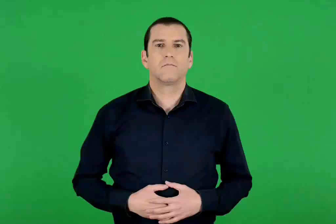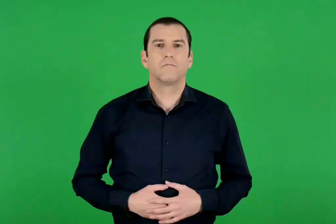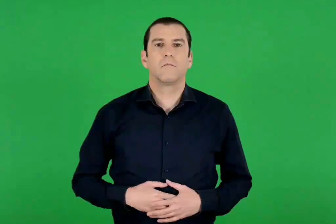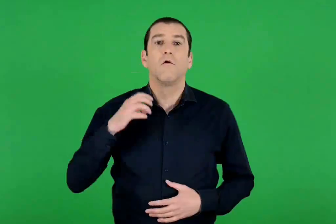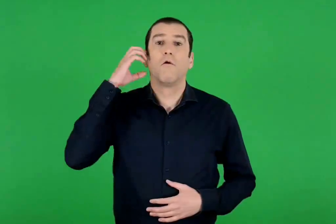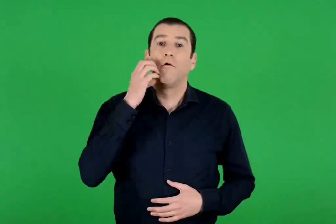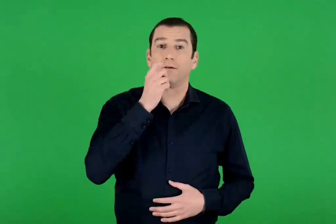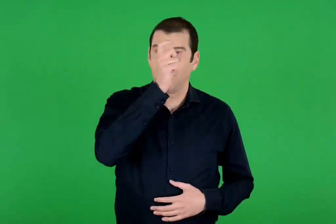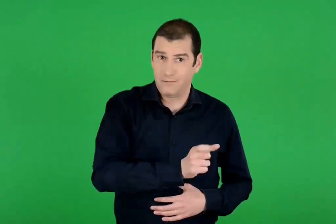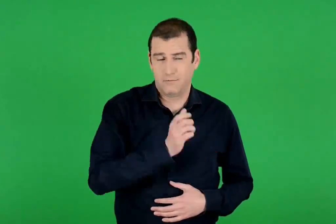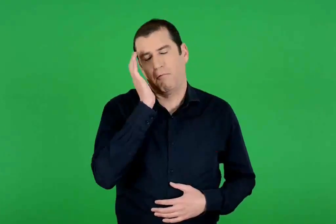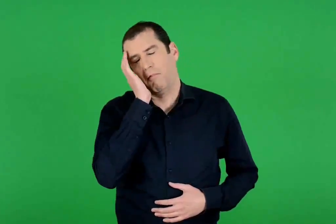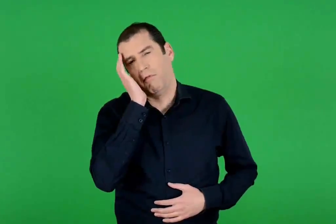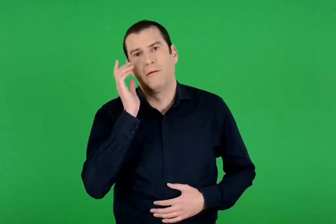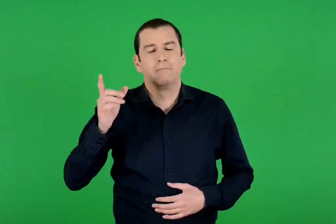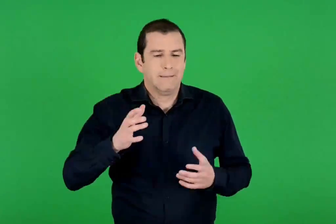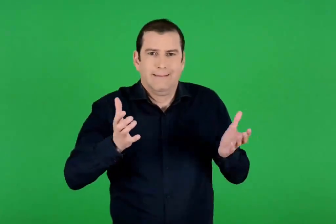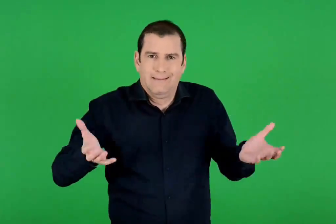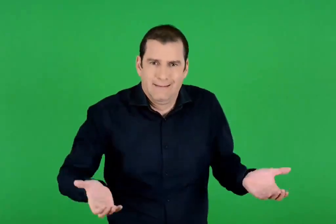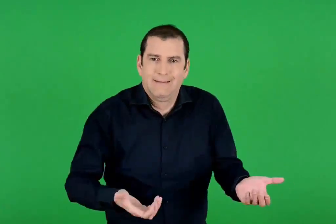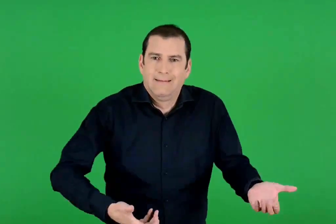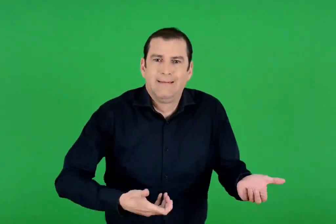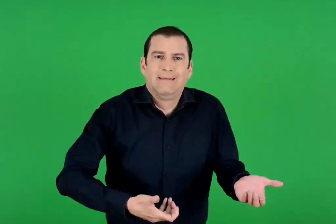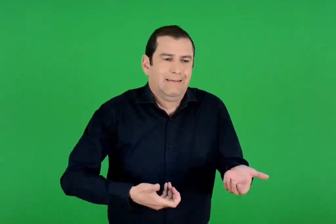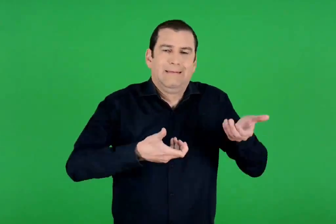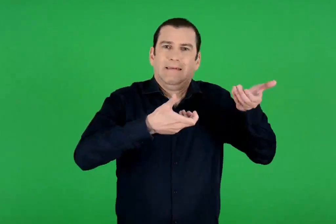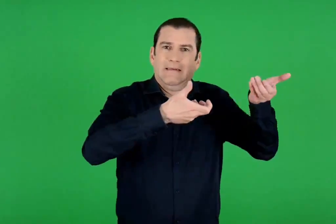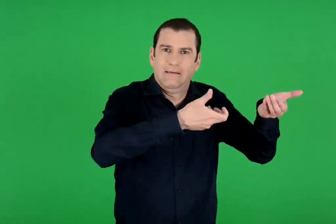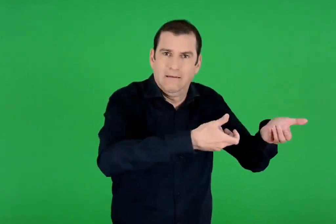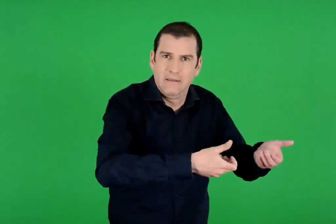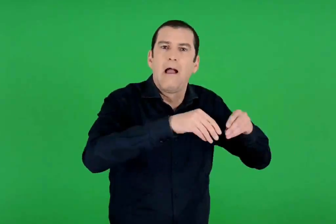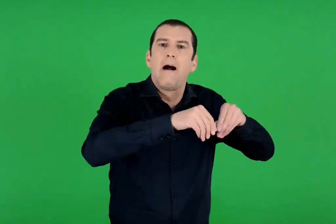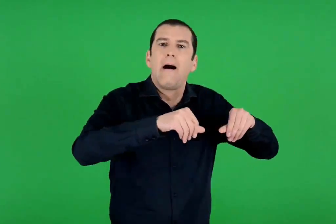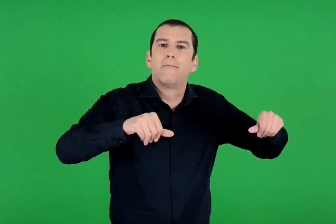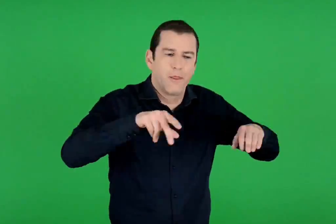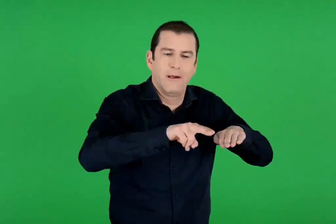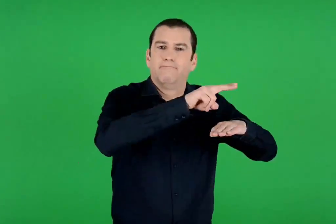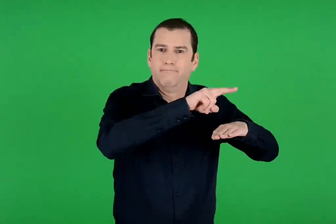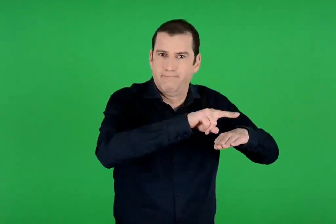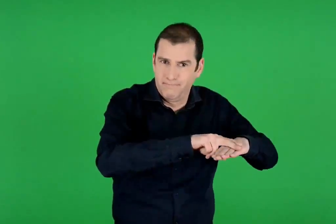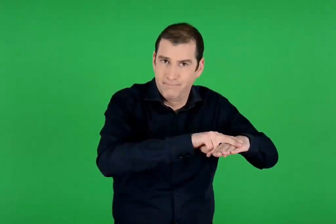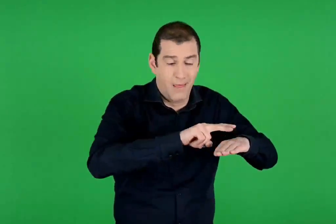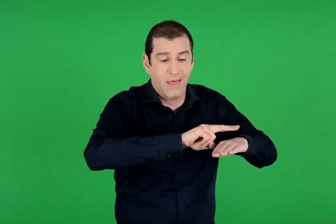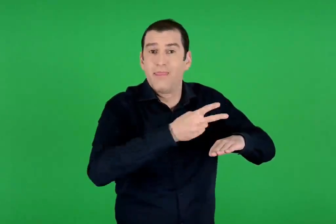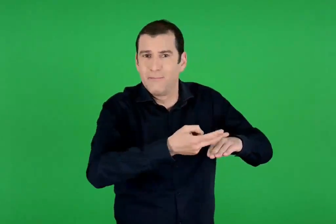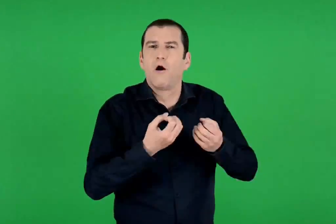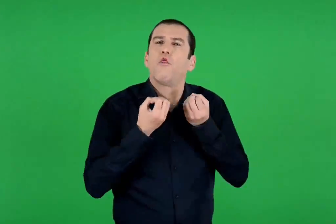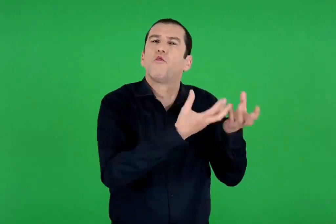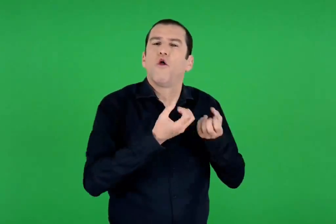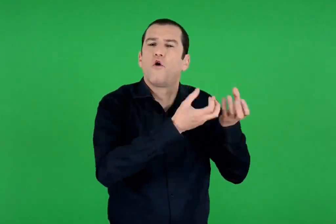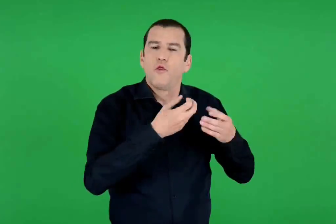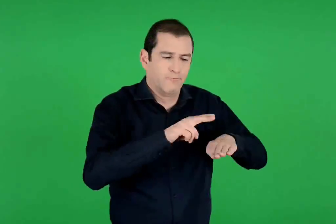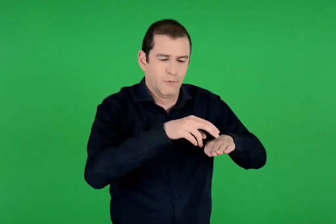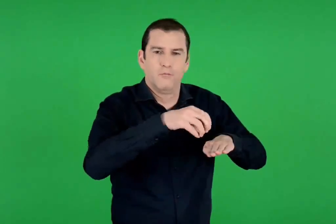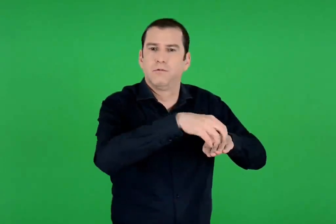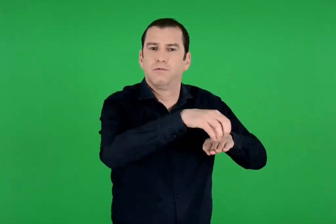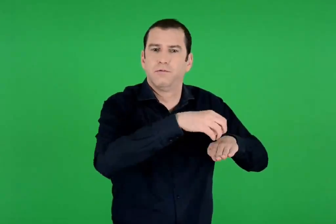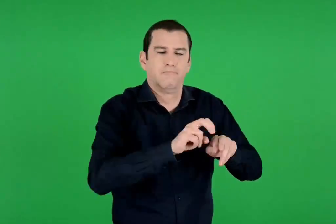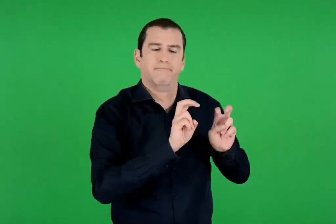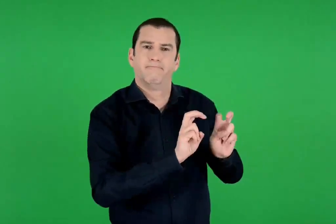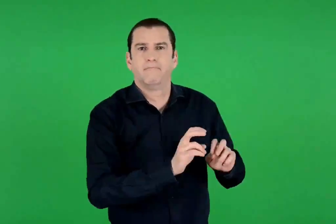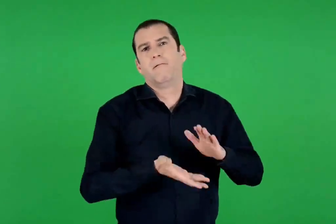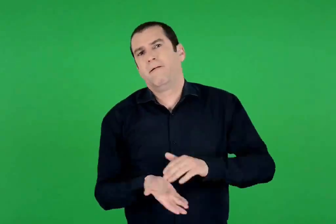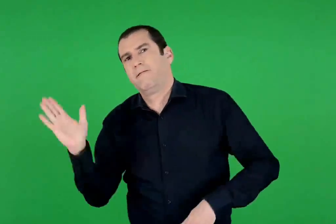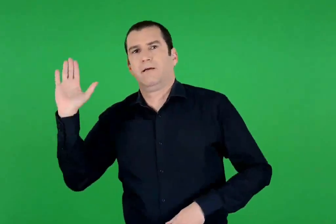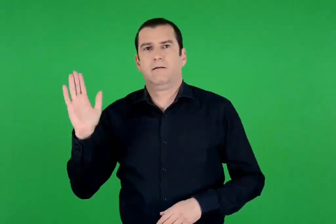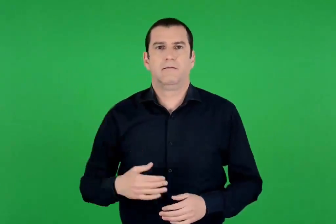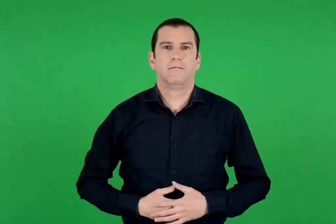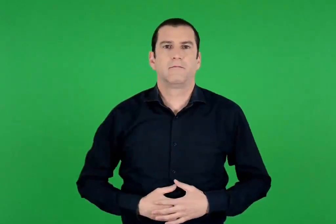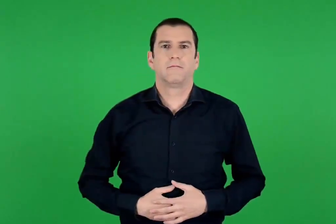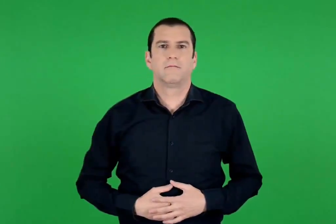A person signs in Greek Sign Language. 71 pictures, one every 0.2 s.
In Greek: ο οδυσσέας κοιμόταν και για αυτό τον σήκωσαν στα χέρια και τον ξάπλωσαν στην αμμουδιά. έβαλαν δίπλα του τα δώρα που του χάρισαν κι έφυγαν
